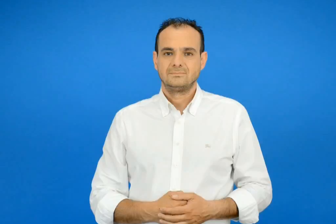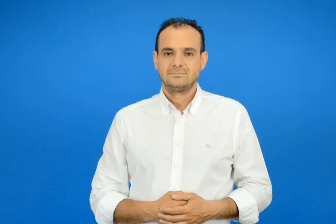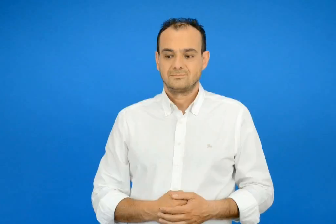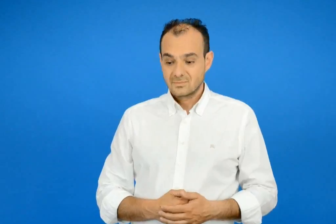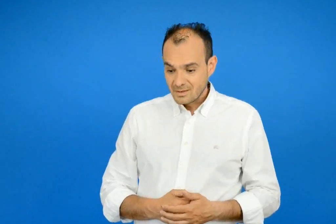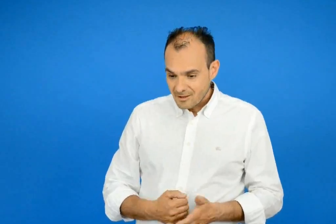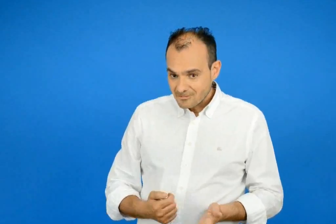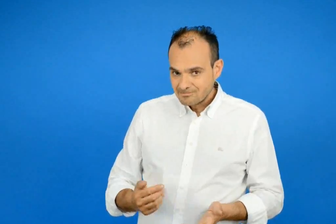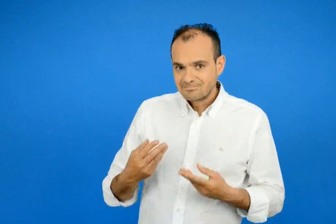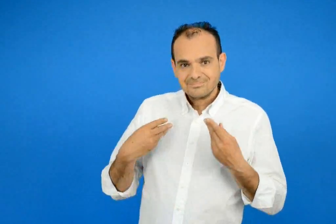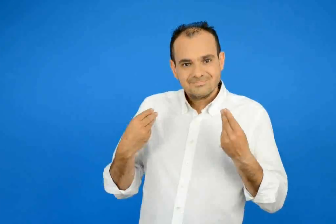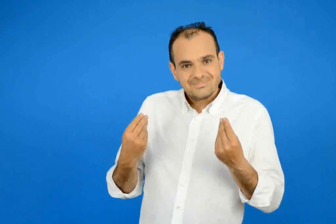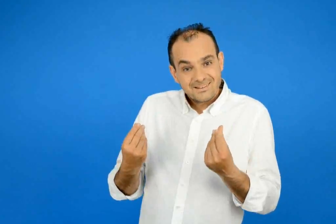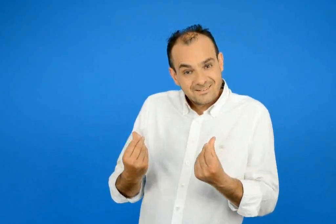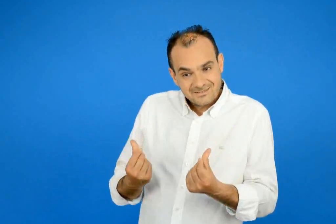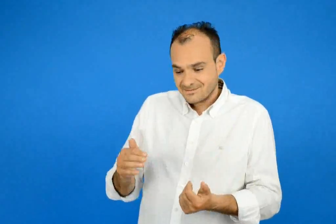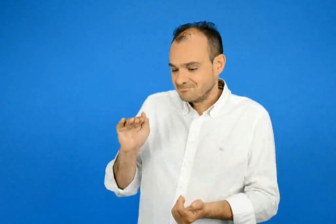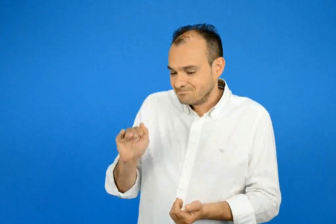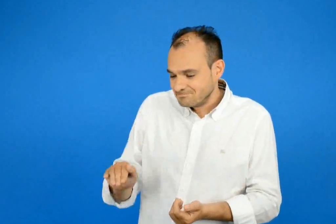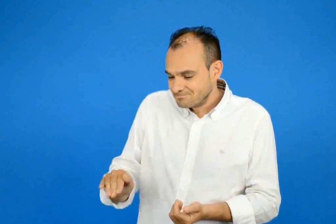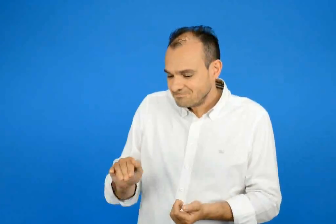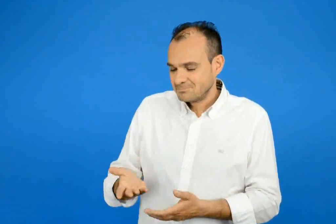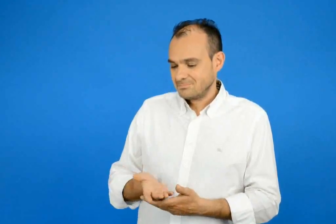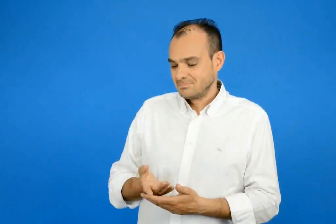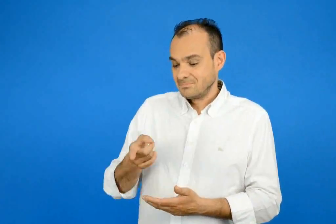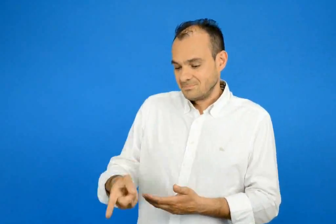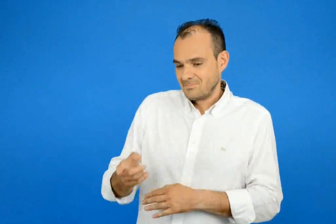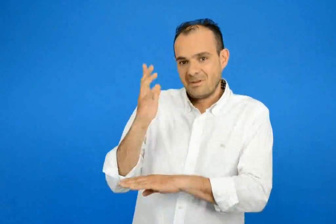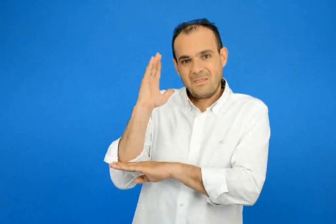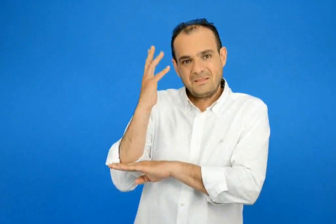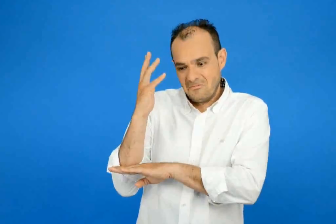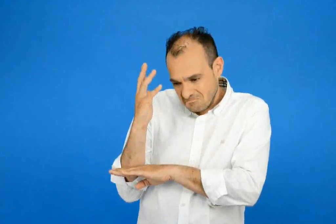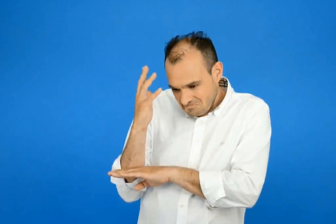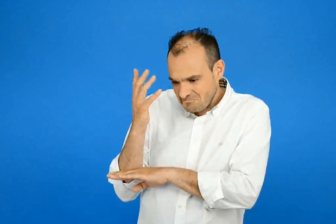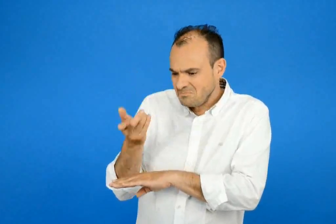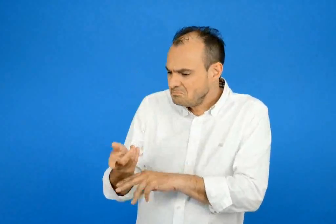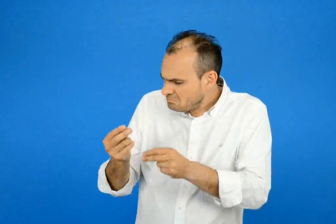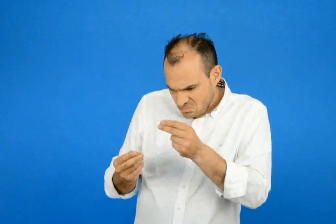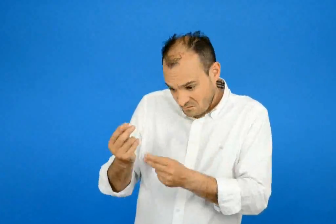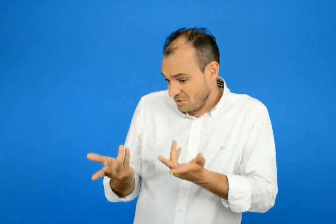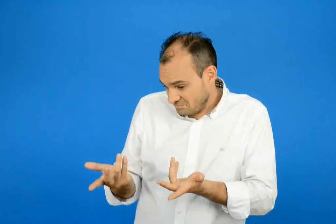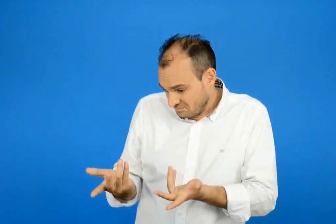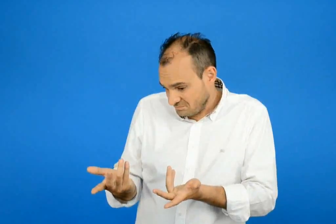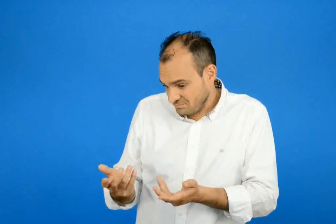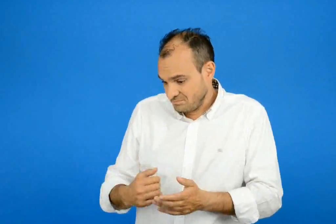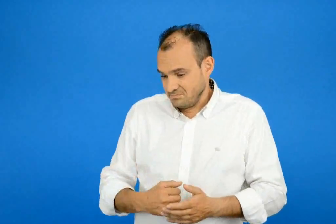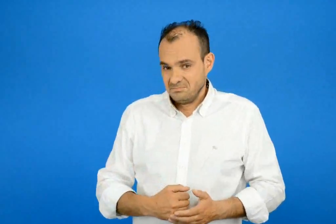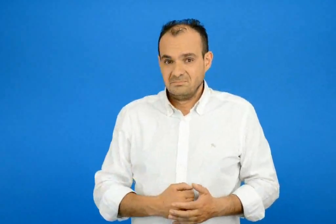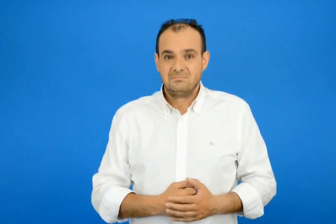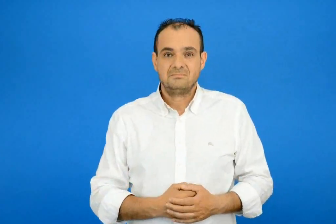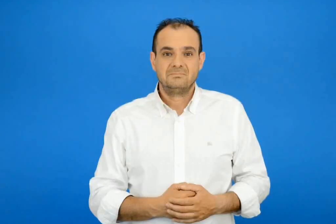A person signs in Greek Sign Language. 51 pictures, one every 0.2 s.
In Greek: τι έχεις δεντράκι ; το ρώτησε τρυφερά
